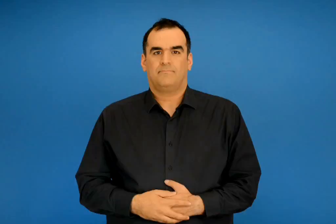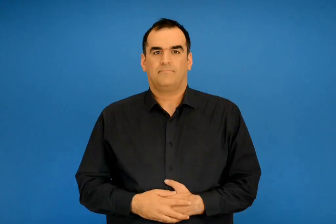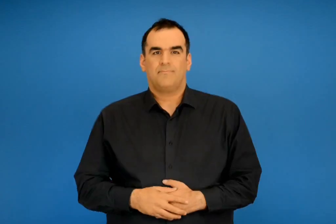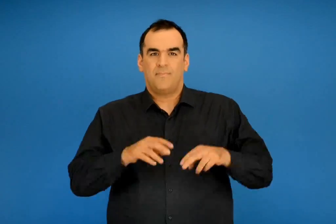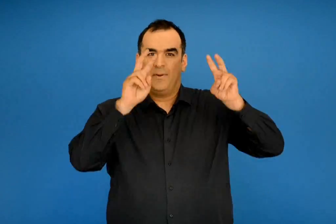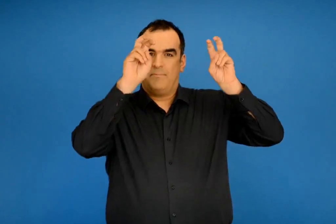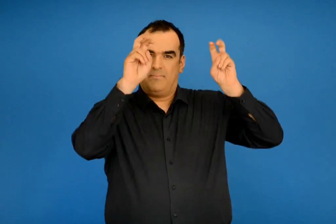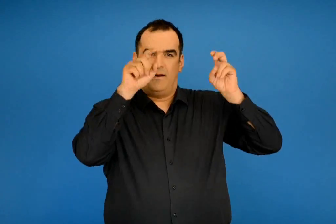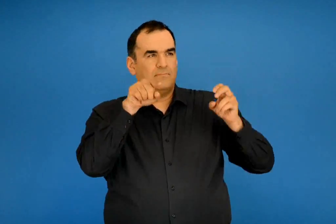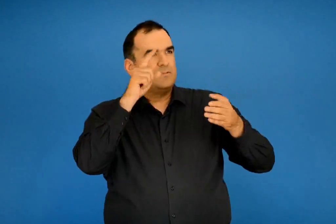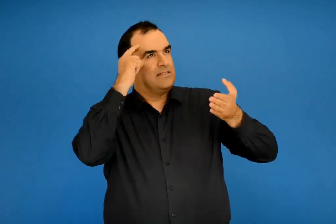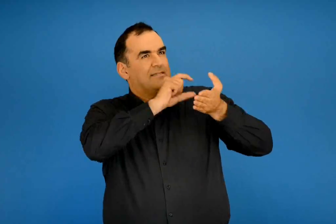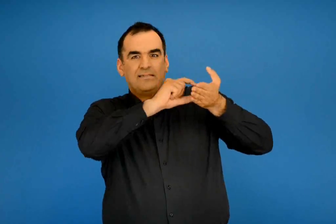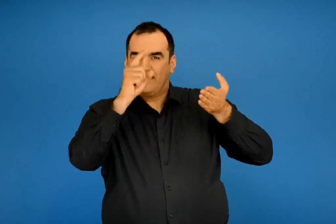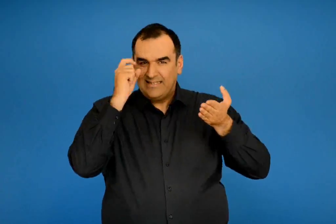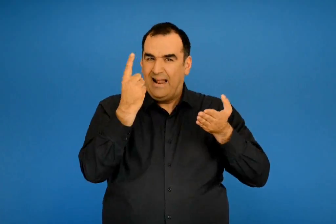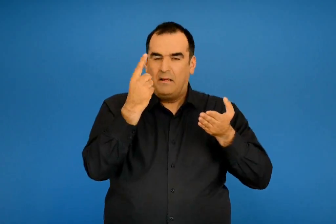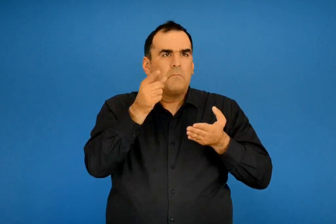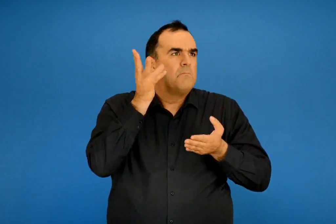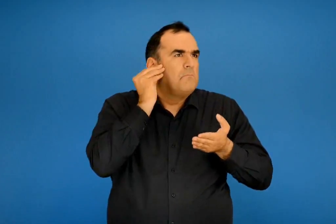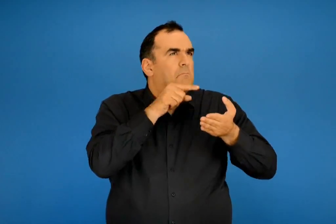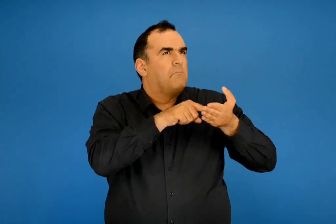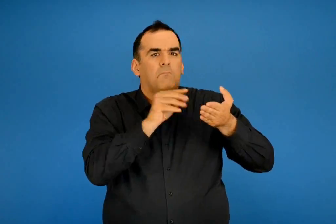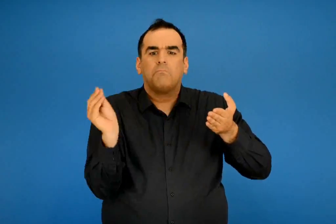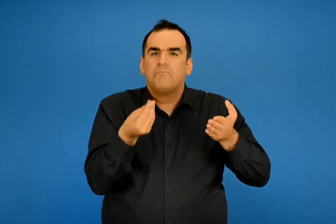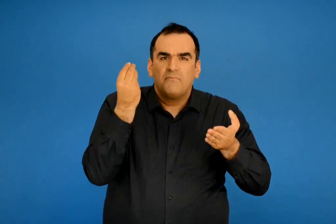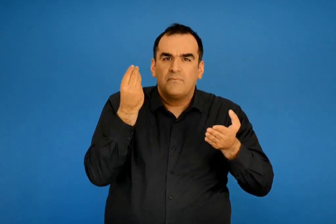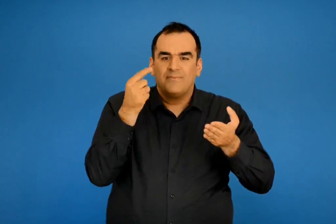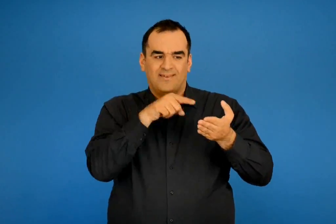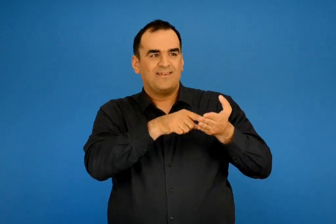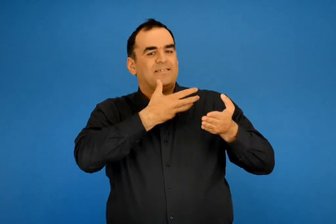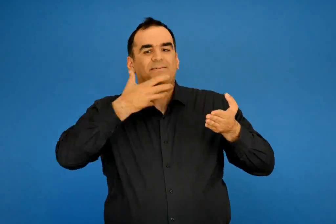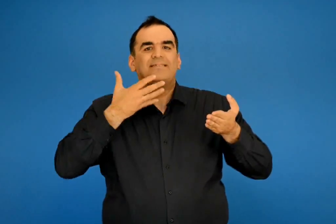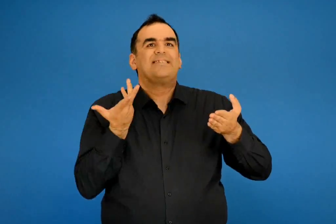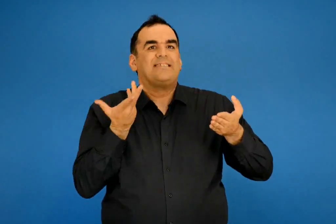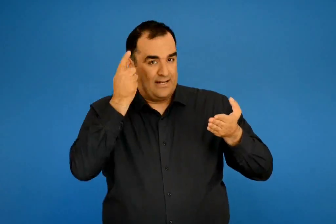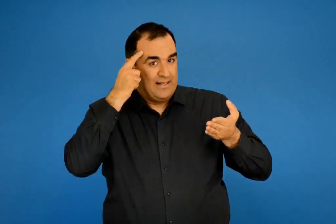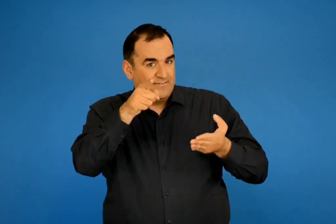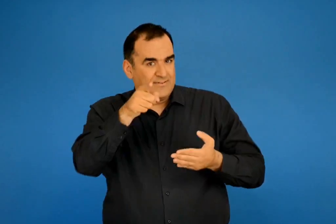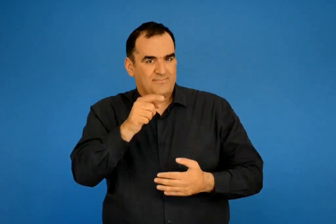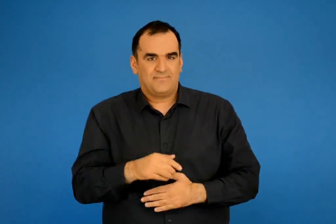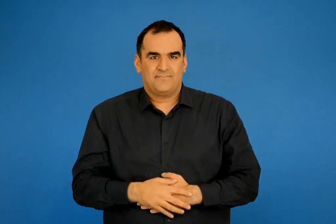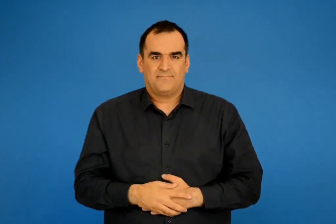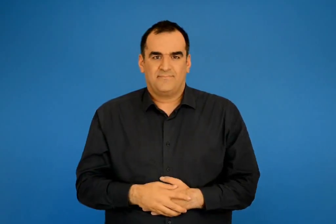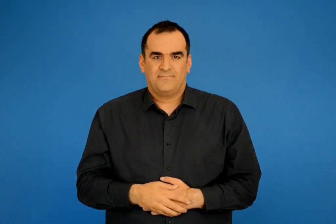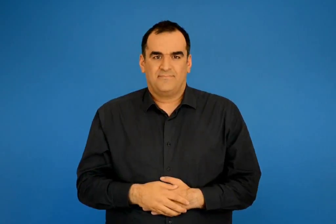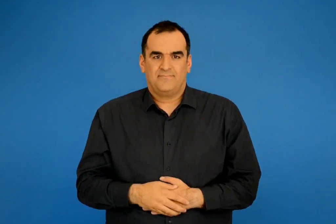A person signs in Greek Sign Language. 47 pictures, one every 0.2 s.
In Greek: γνωρίζεις κάποια παροιμία ; από ποιον την άκουσες και που ; γνωρίζεις τι σημαίνει ;
